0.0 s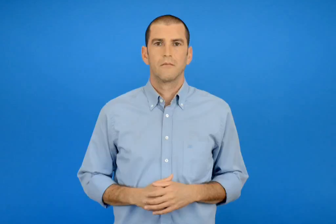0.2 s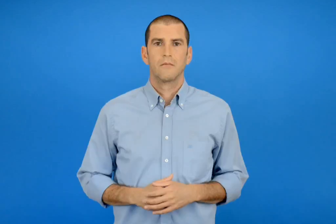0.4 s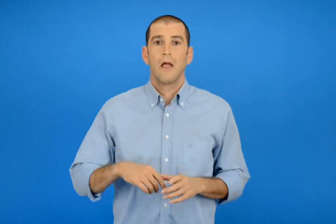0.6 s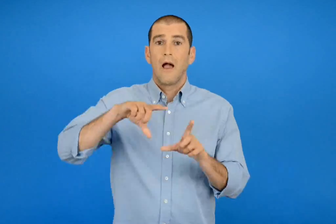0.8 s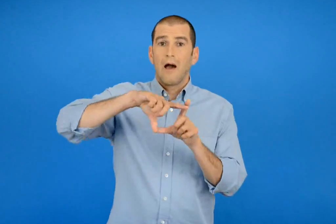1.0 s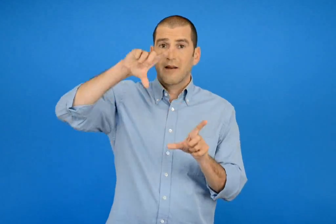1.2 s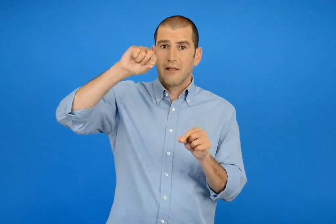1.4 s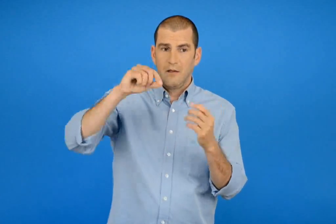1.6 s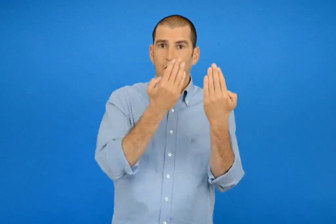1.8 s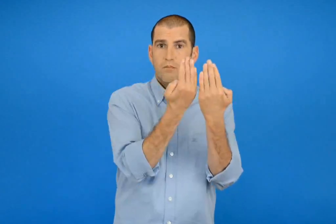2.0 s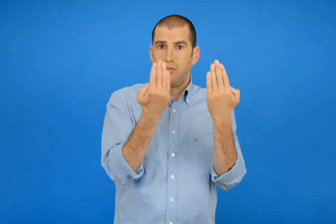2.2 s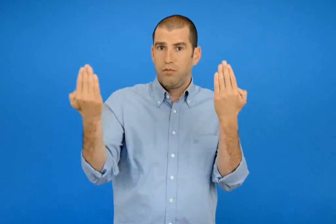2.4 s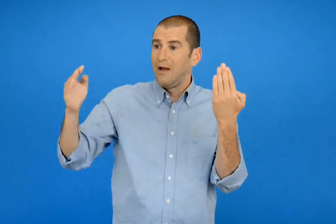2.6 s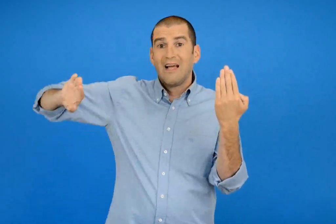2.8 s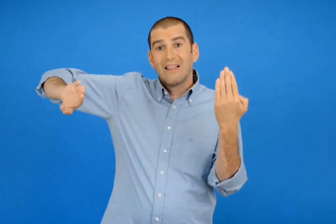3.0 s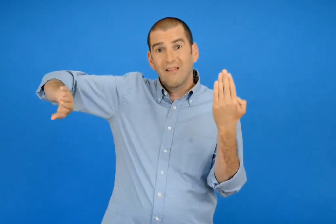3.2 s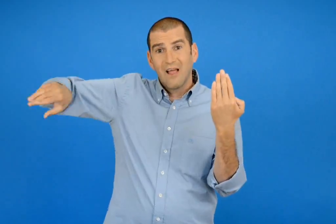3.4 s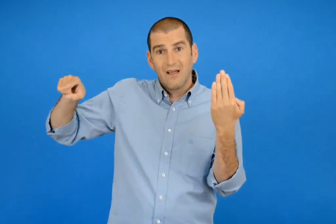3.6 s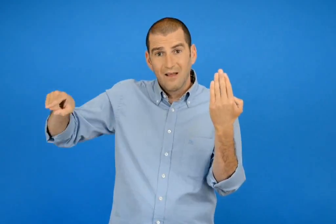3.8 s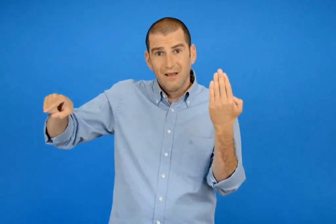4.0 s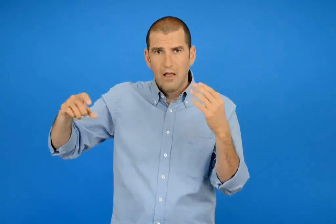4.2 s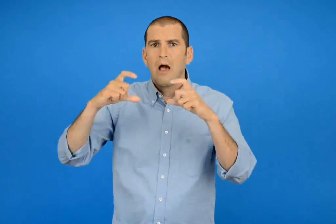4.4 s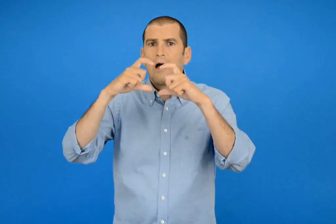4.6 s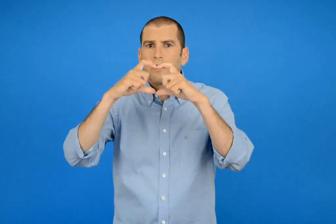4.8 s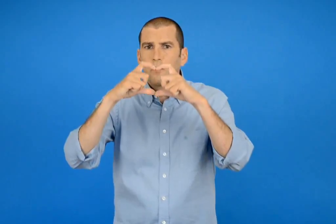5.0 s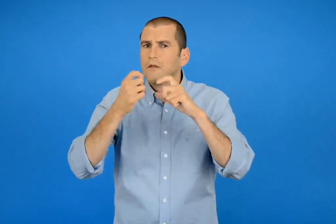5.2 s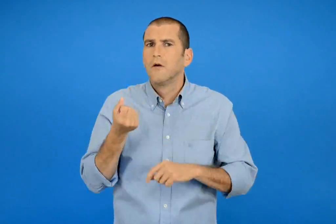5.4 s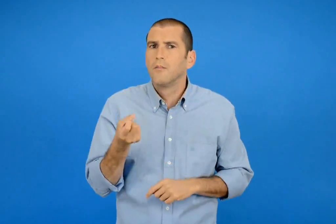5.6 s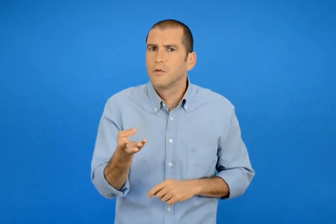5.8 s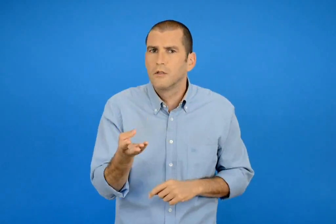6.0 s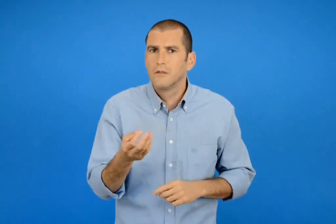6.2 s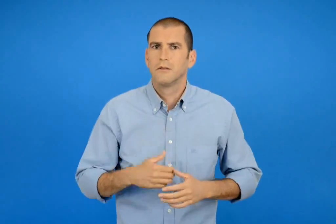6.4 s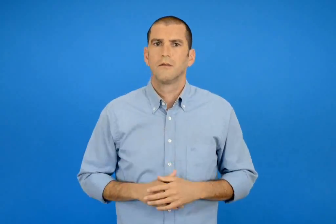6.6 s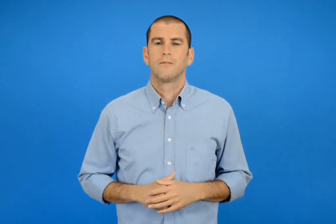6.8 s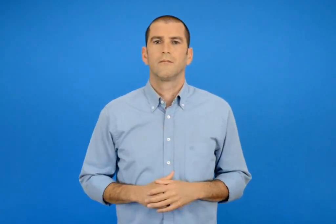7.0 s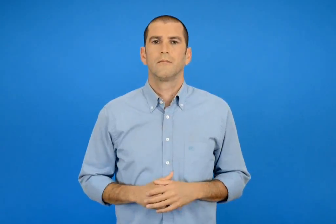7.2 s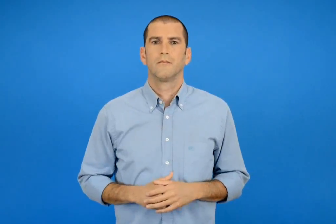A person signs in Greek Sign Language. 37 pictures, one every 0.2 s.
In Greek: πόσες καρδούλες έχει η τελευταία κάρτα ;
